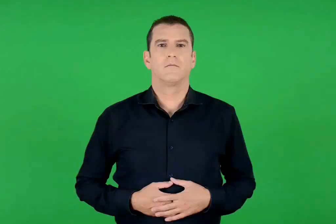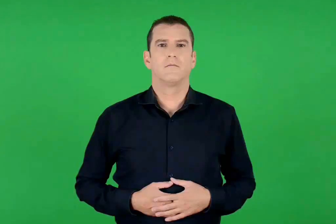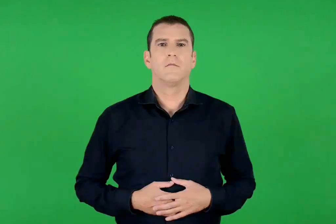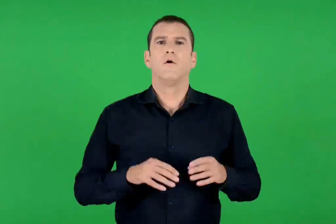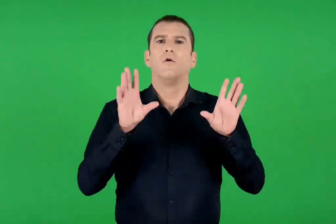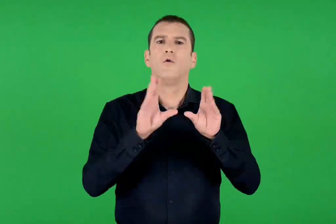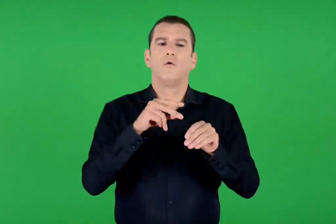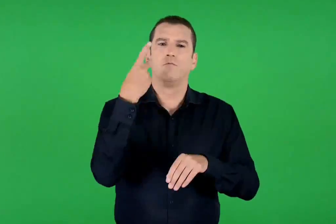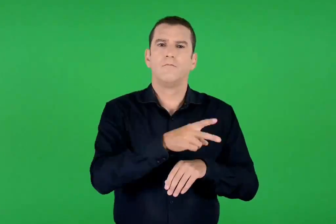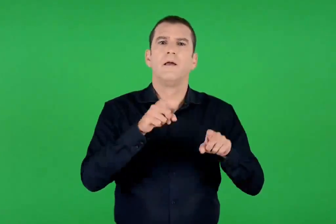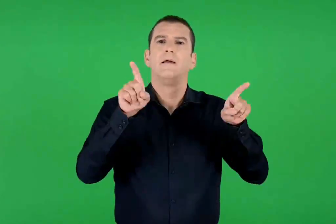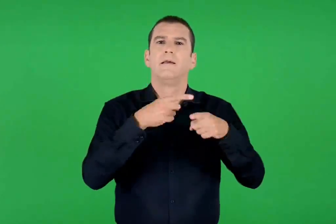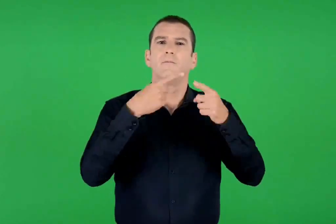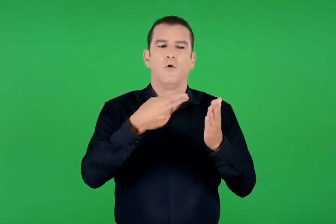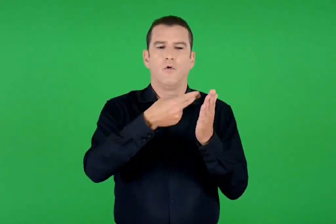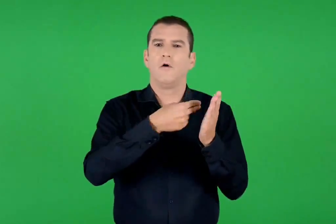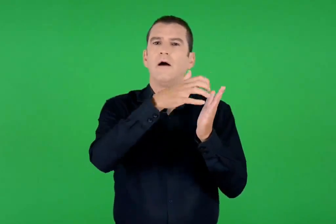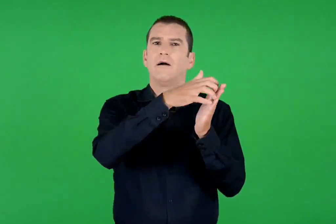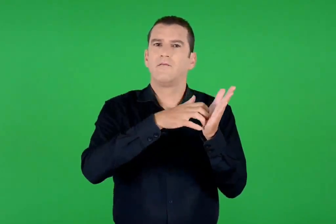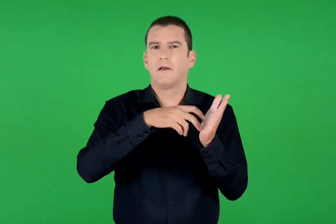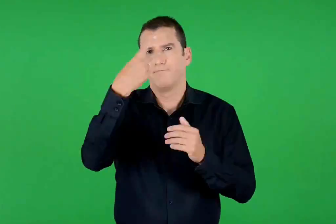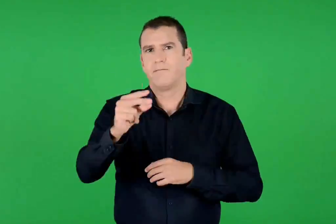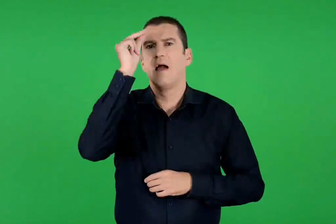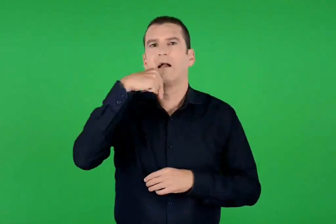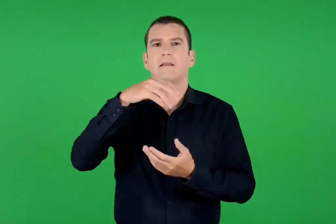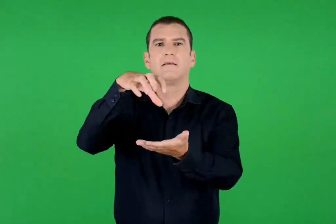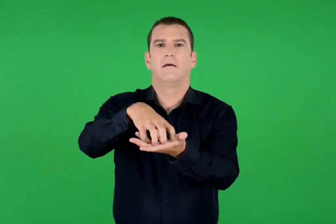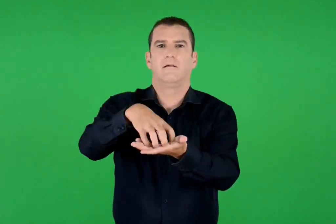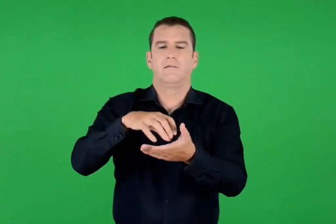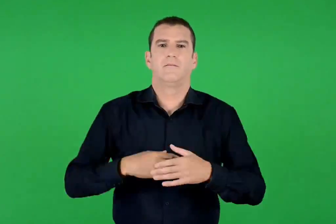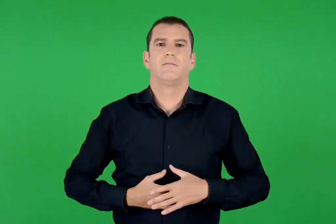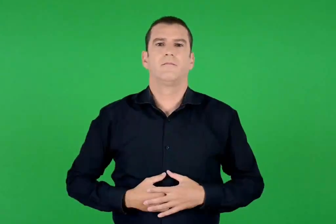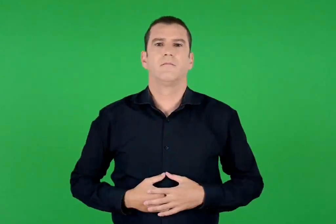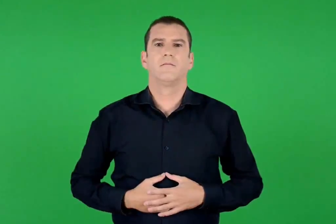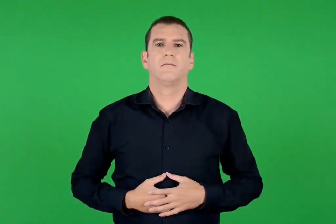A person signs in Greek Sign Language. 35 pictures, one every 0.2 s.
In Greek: από την υμνογραφία της εκκλησίας
